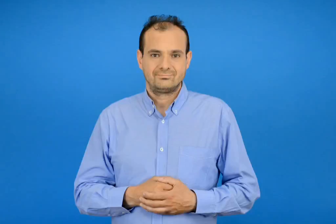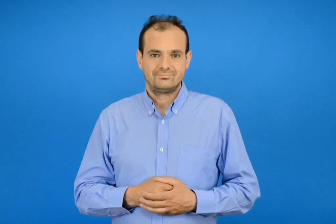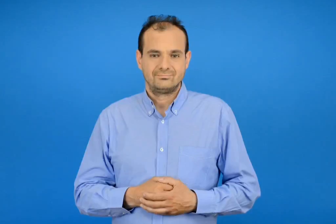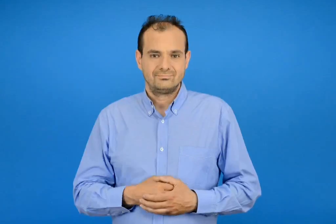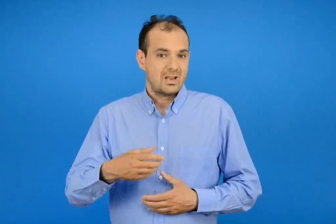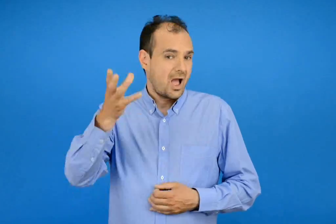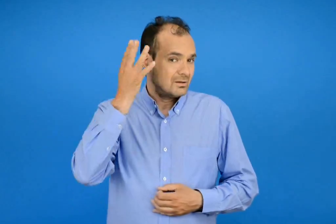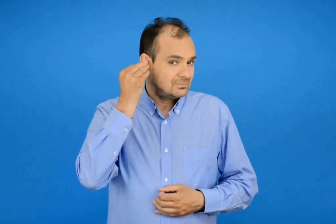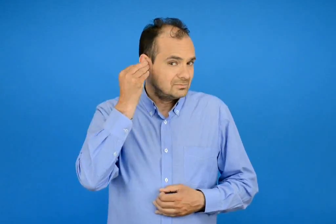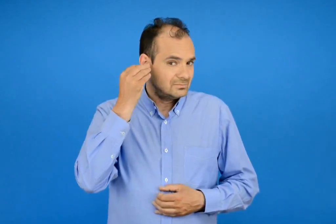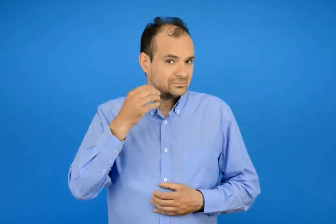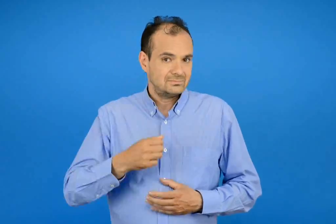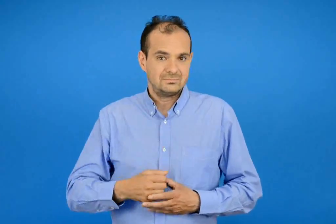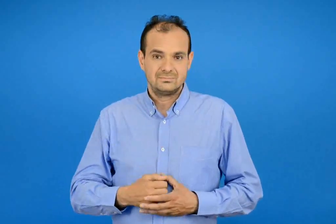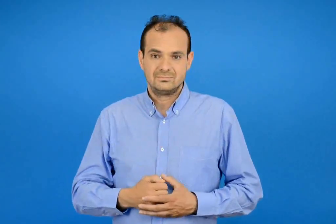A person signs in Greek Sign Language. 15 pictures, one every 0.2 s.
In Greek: ακούγονται
